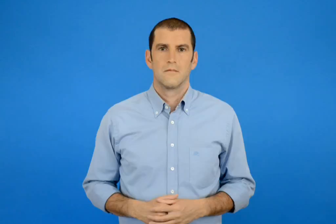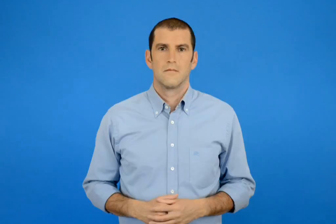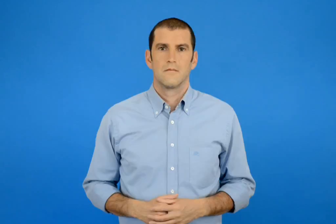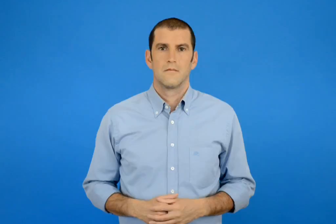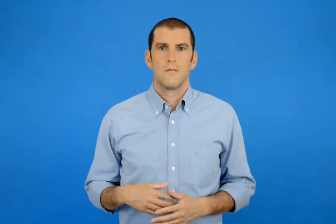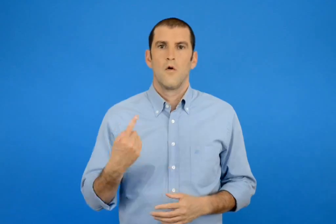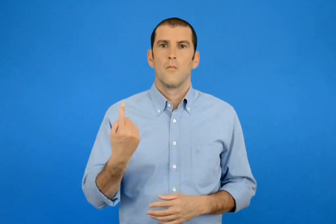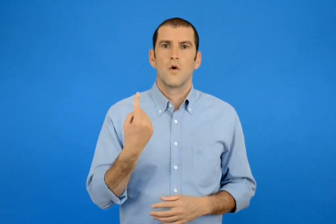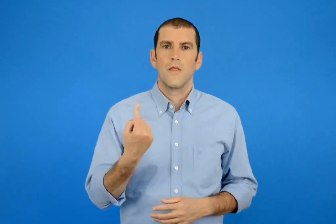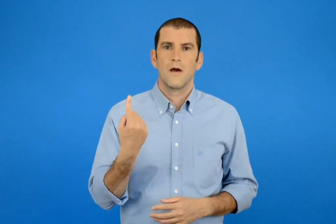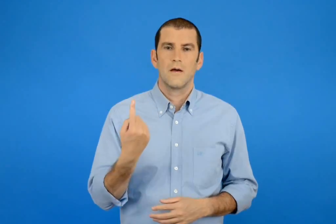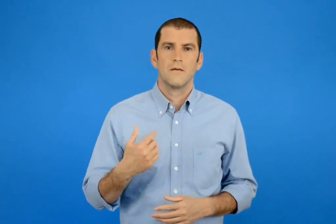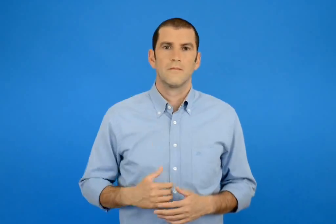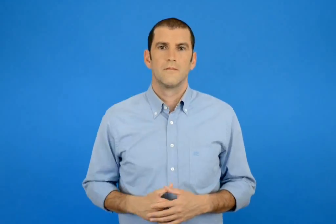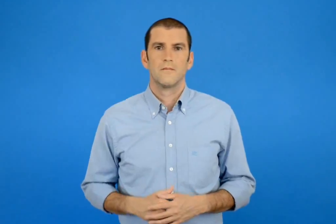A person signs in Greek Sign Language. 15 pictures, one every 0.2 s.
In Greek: μονάδα
